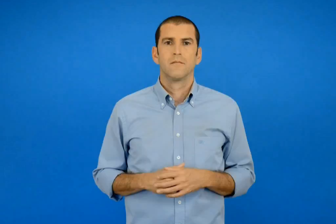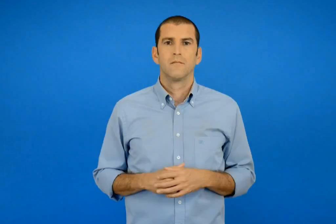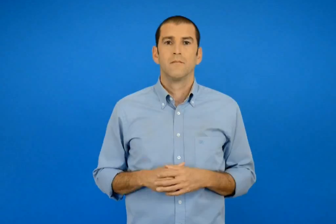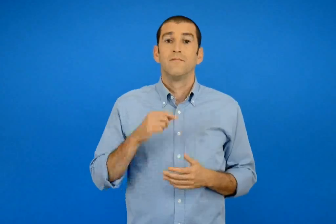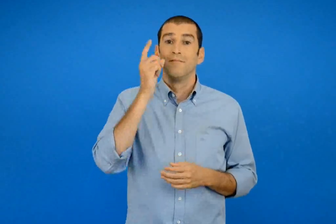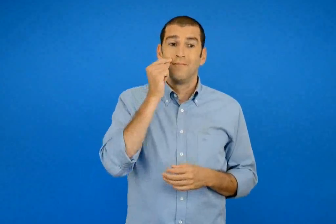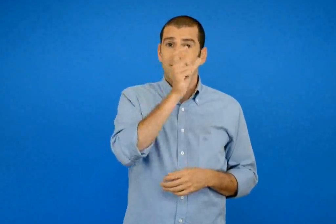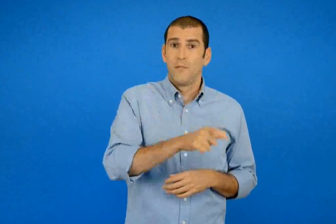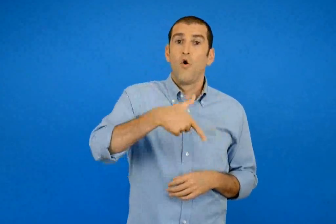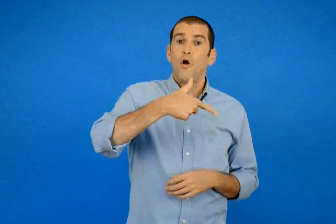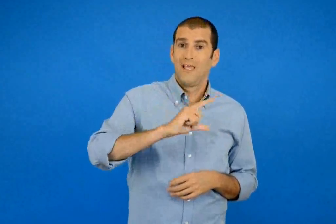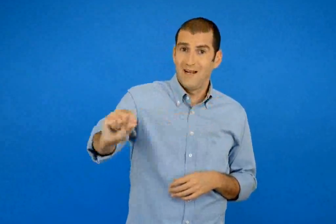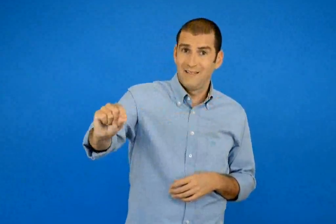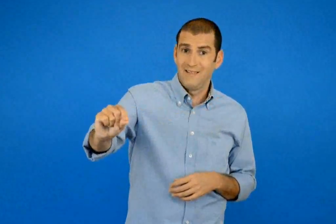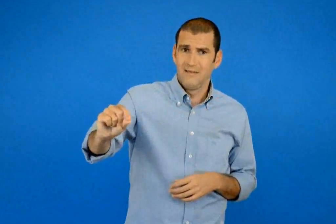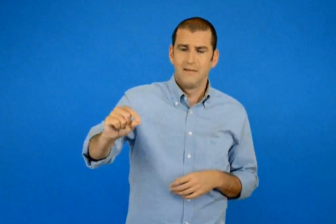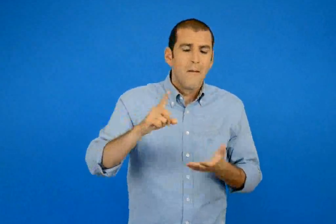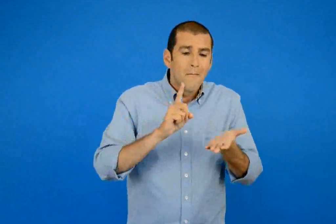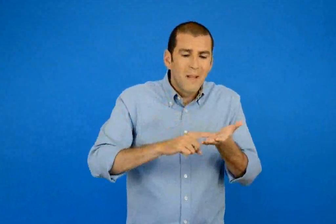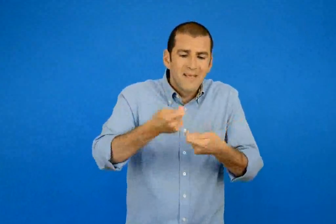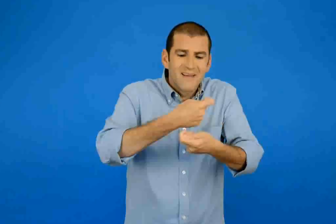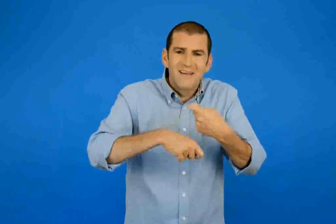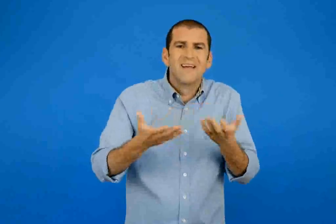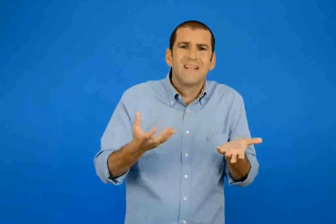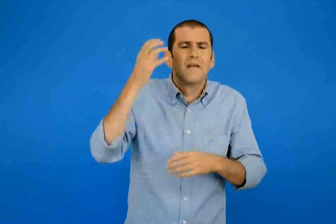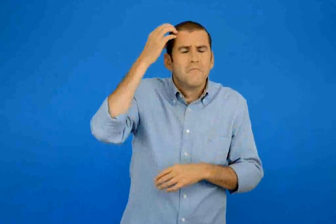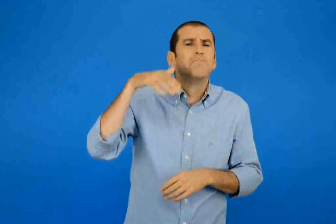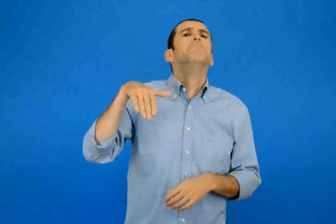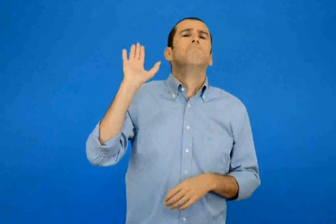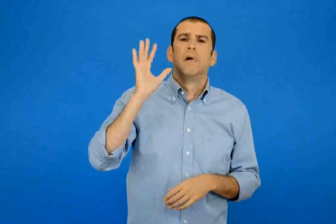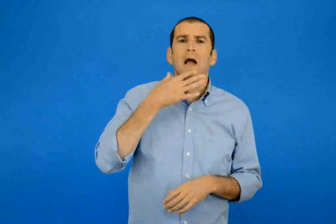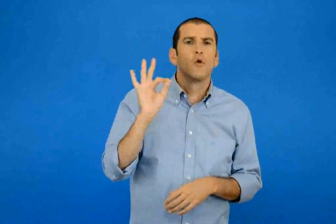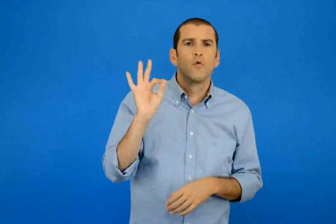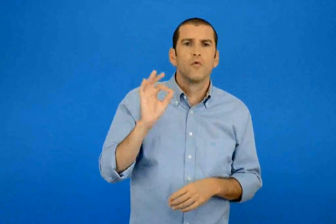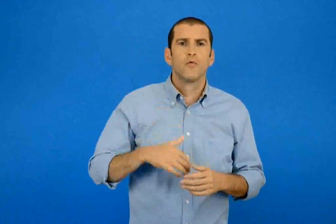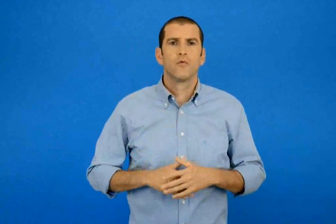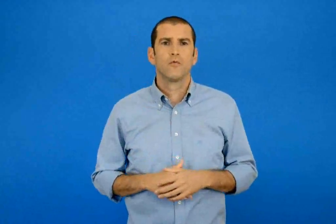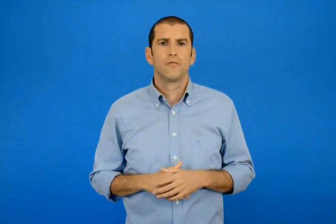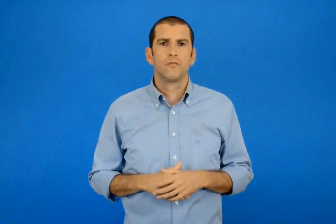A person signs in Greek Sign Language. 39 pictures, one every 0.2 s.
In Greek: γιατί δε θυμόταν ο γιάννης τι έπρεπε να αγοράσει ;
